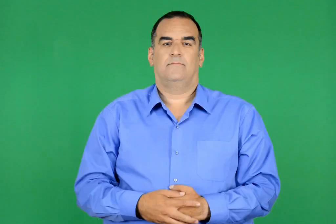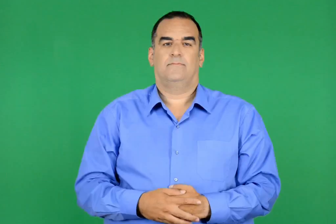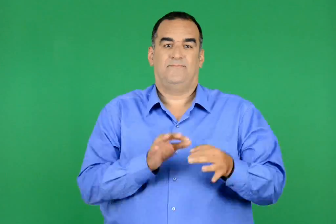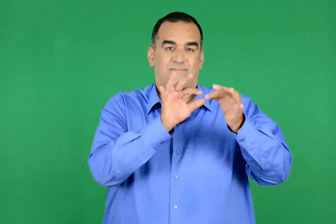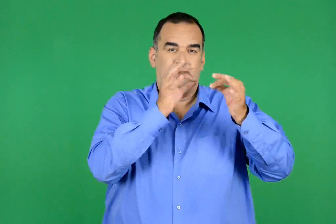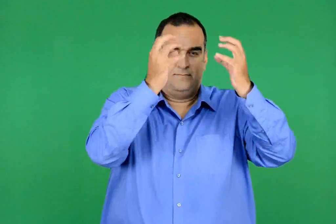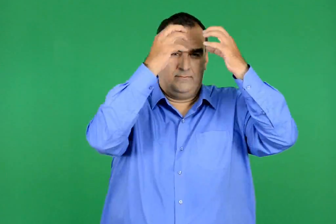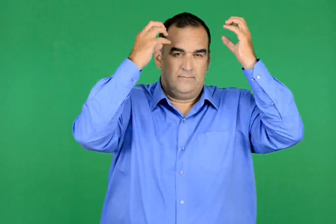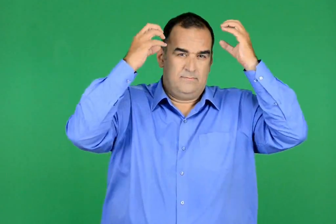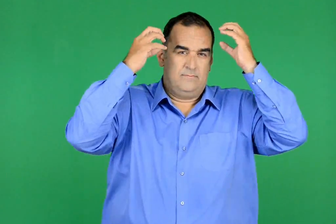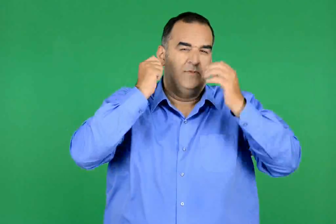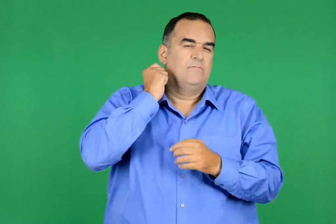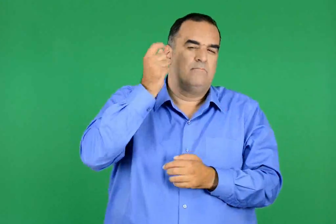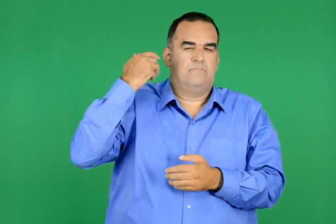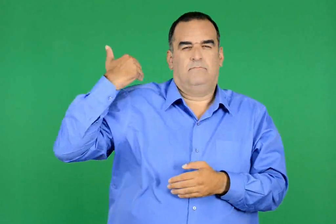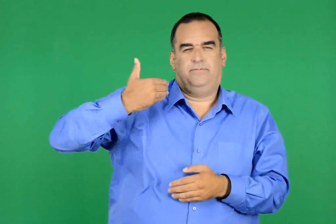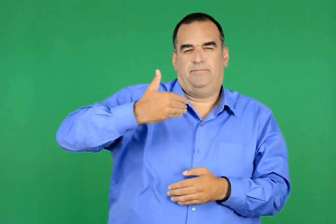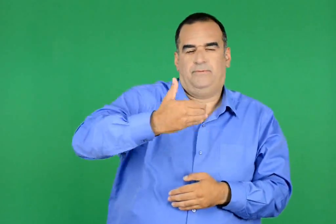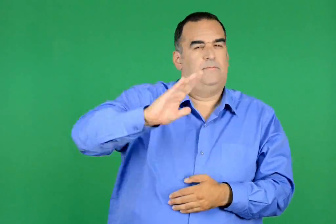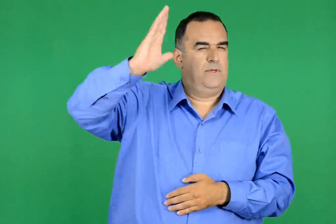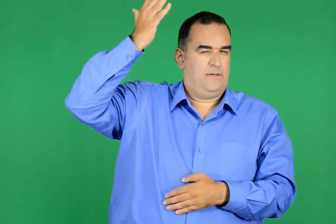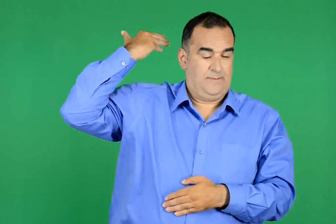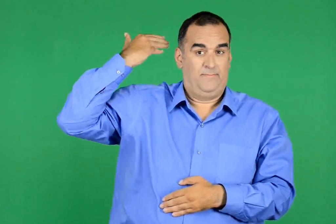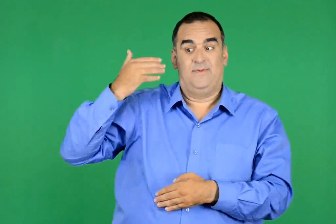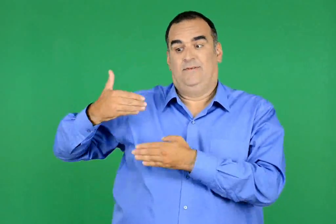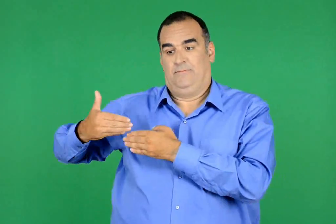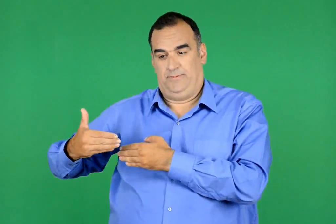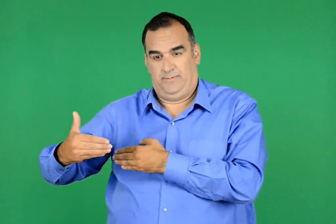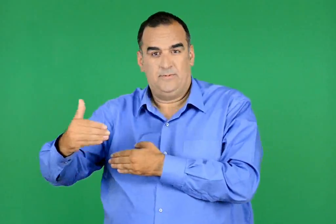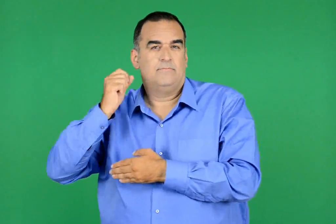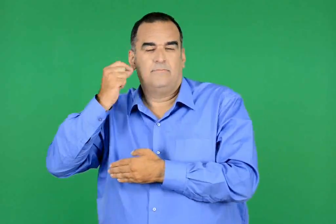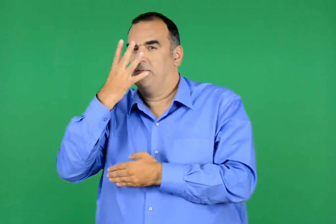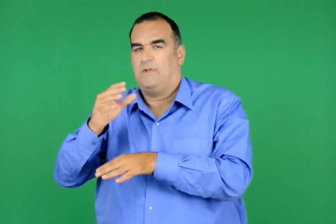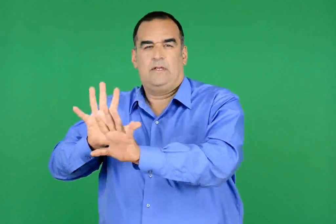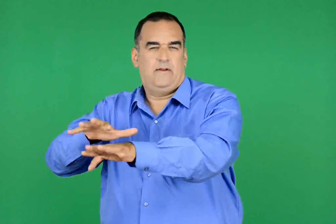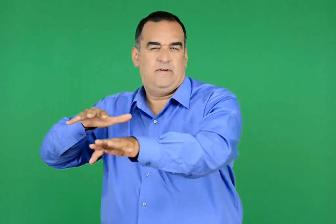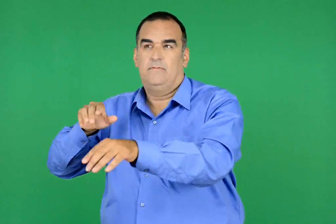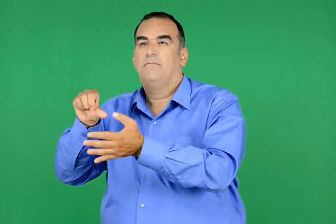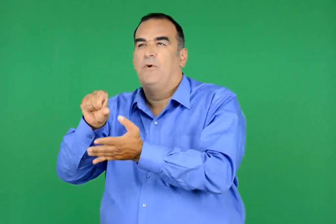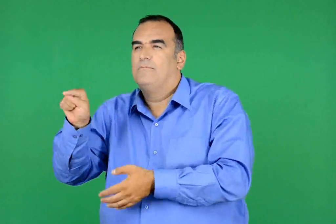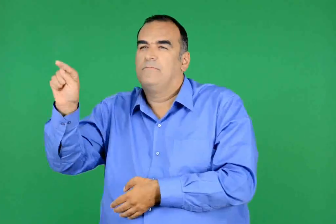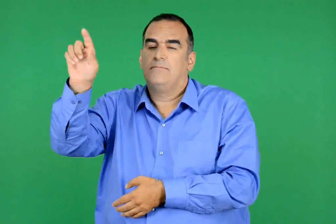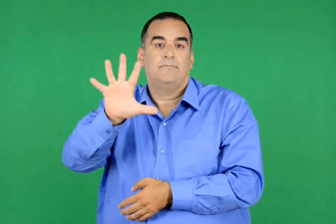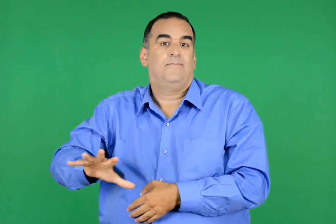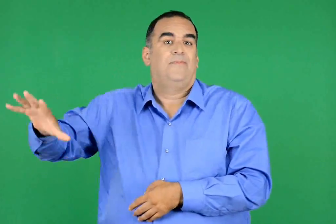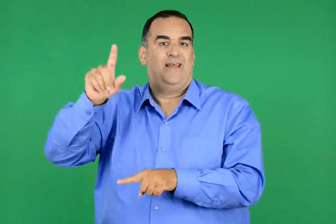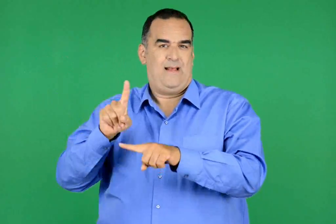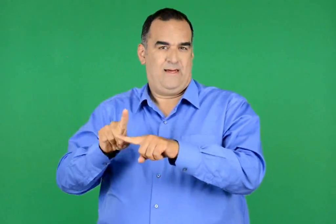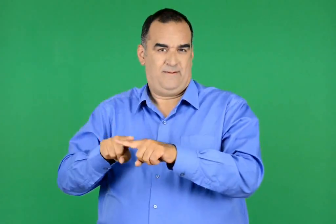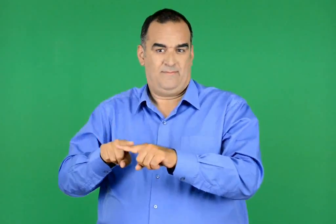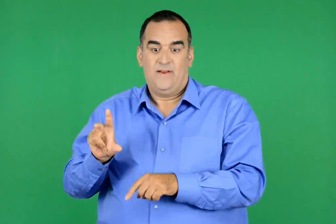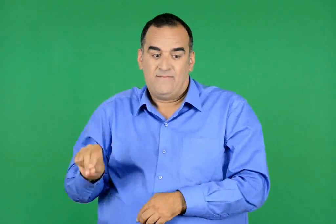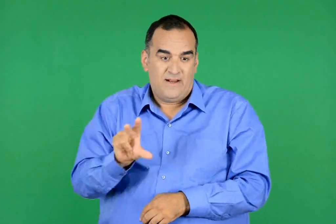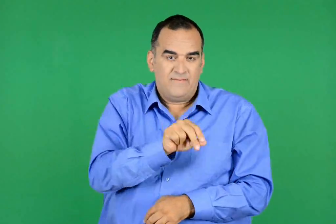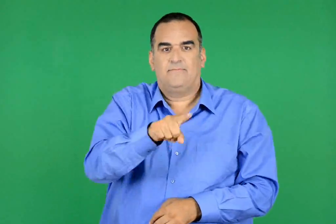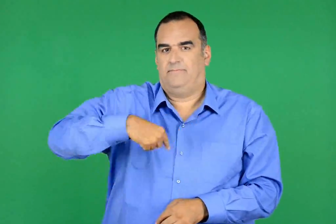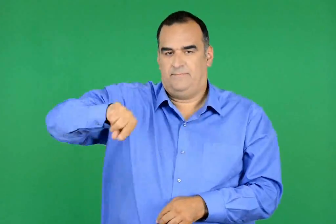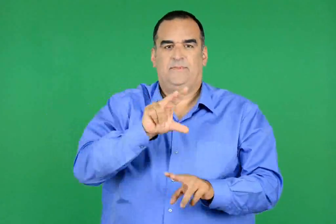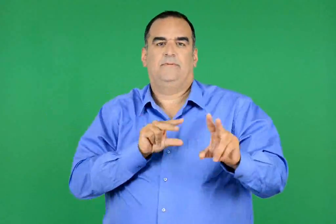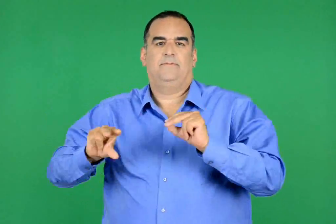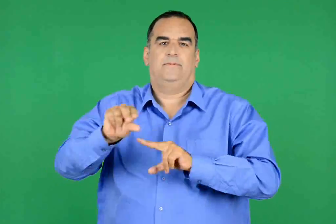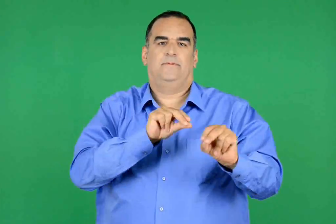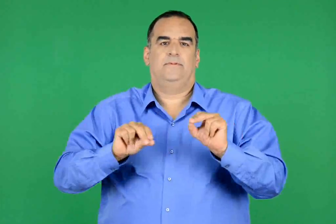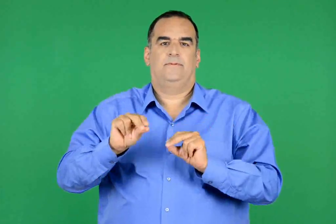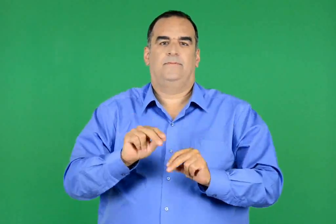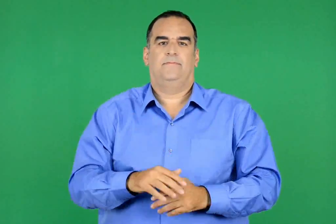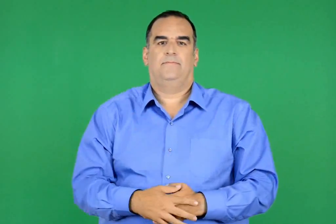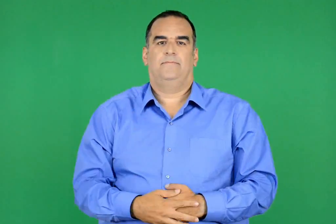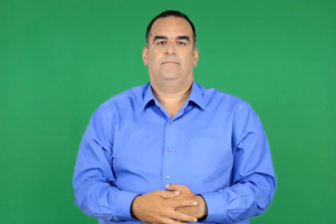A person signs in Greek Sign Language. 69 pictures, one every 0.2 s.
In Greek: συζητούμε για τις ομοιότητες ανάμεσα στις αρχαίες γιορτές του διόνυσου και στις σύγχρονες εκδηλώσεις του καρναβαλιού στις διάφορες περιοχές της ελλάδας
